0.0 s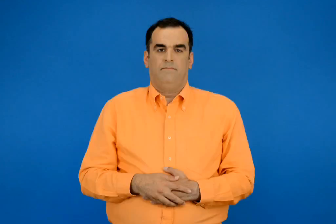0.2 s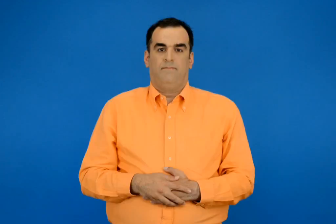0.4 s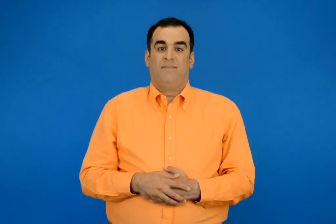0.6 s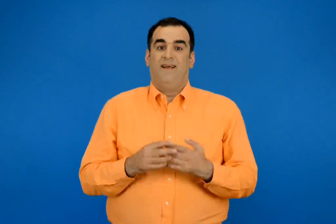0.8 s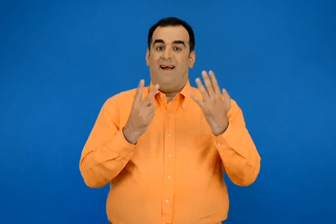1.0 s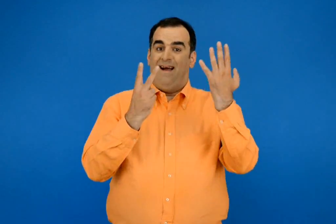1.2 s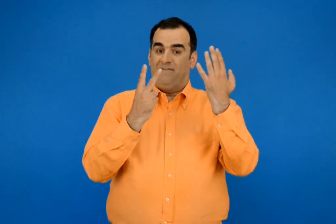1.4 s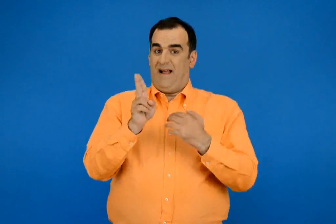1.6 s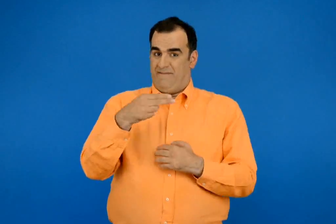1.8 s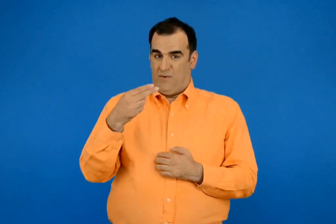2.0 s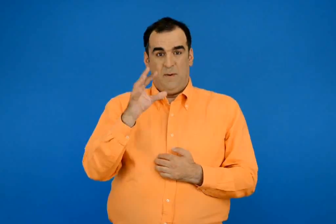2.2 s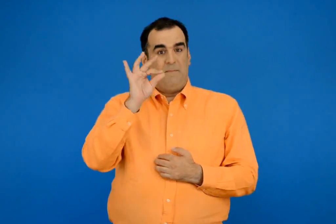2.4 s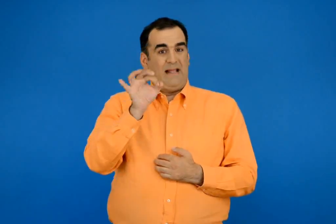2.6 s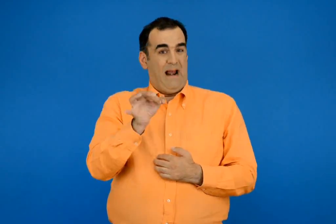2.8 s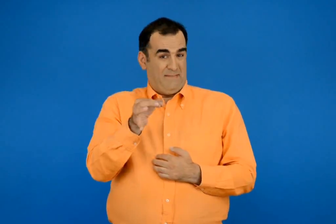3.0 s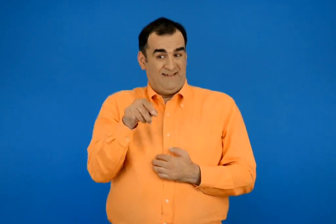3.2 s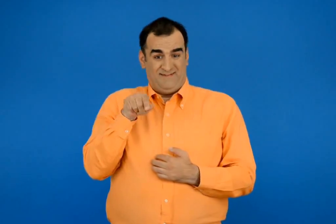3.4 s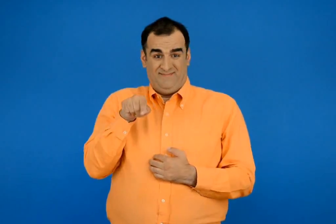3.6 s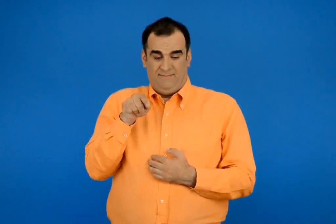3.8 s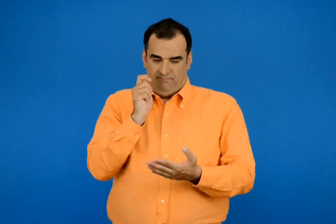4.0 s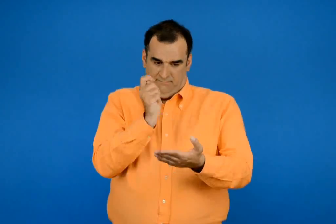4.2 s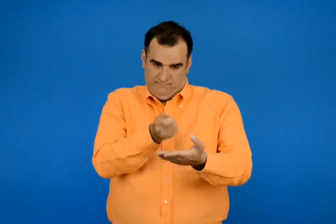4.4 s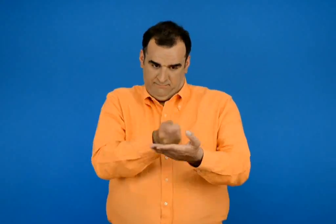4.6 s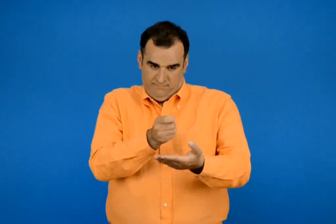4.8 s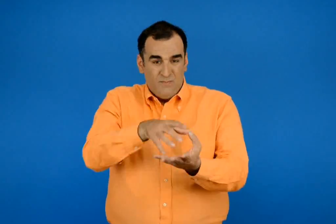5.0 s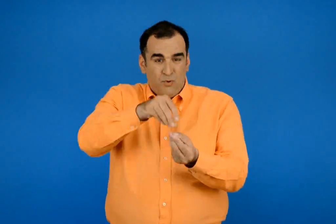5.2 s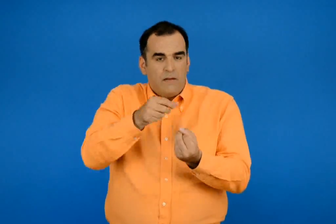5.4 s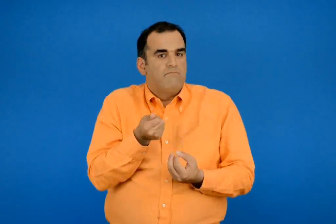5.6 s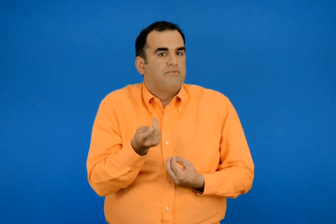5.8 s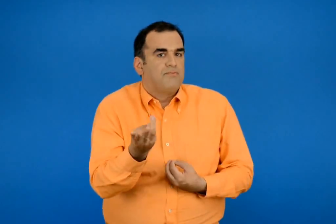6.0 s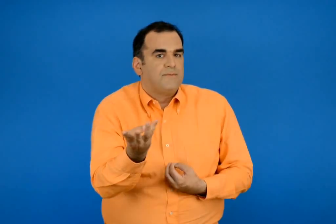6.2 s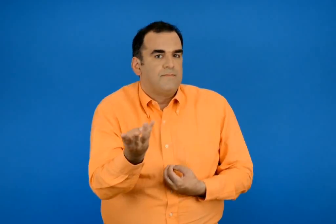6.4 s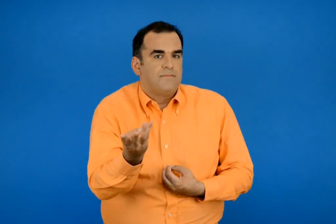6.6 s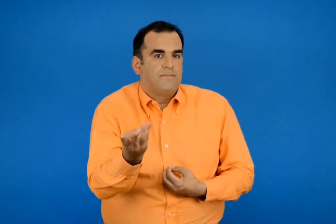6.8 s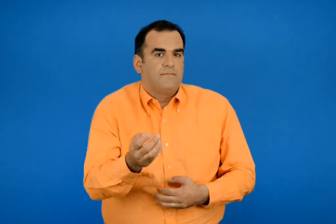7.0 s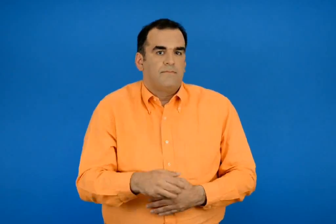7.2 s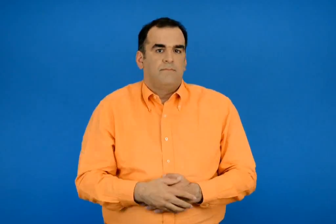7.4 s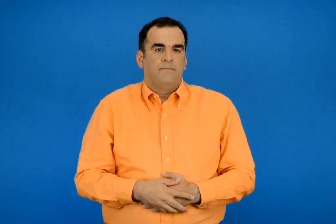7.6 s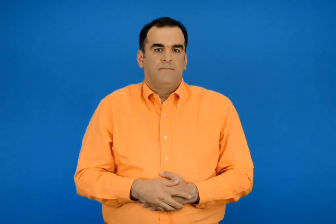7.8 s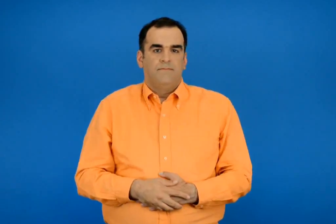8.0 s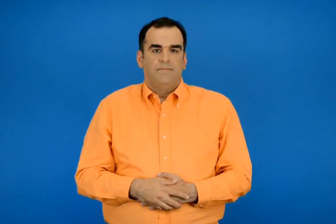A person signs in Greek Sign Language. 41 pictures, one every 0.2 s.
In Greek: ποσά μπουκάλια θα αγοράσω με 7 € 50 λεπτό ;
